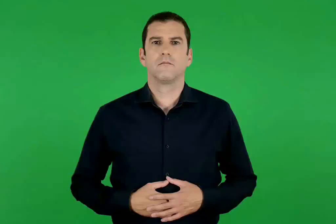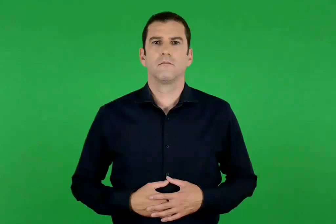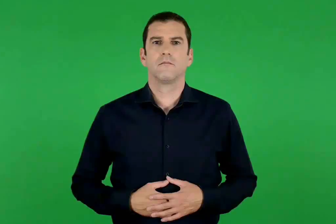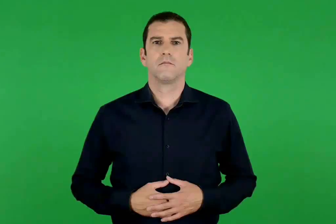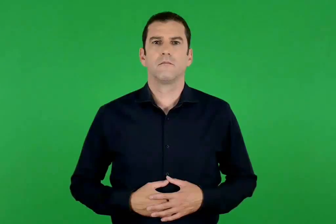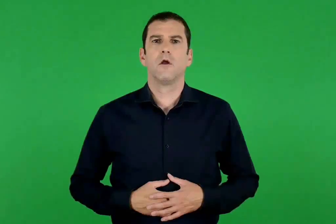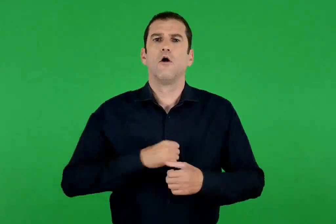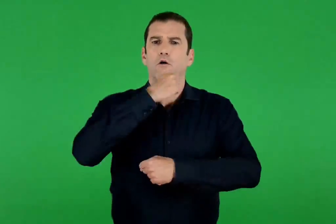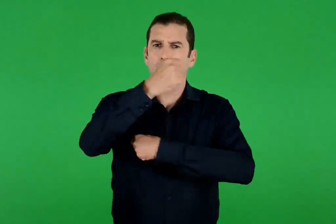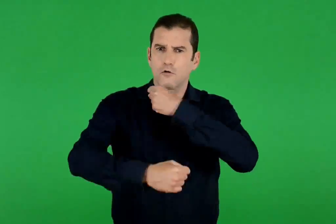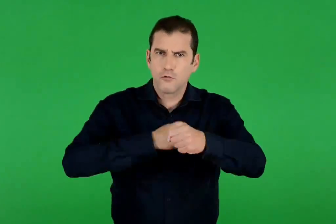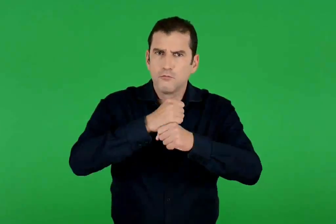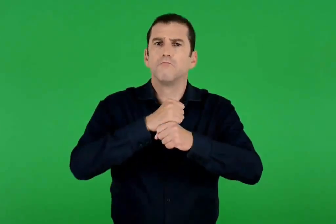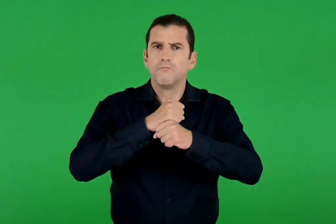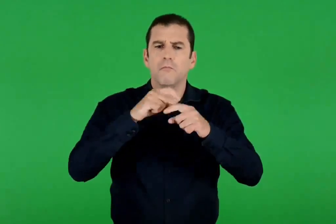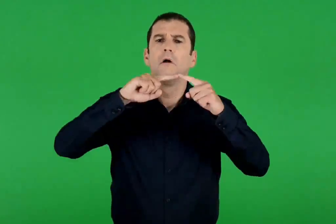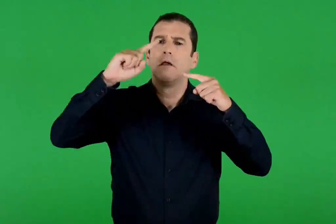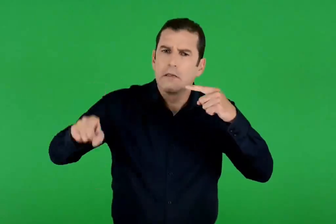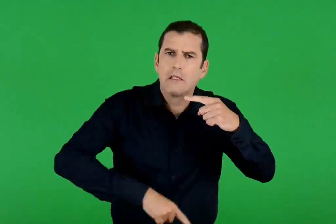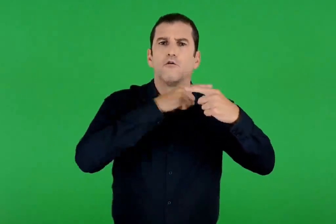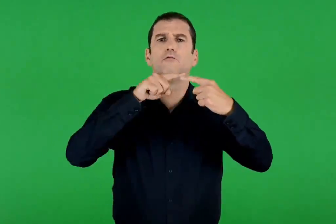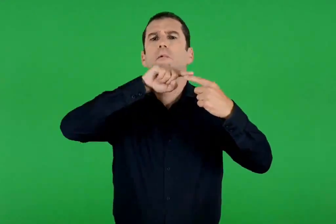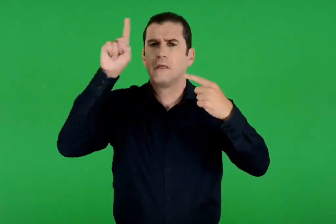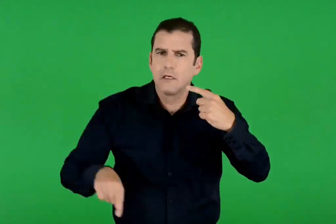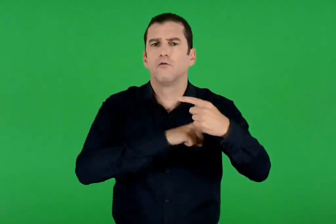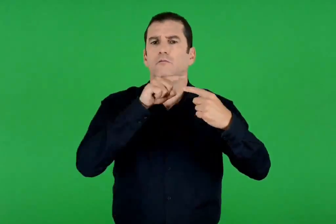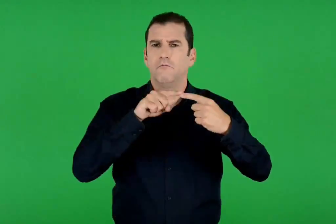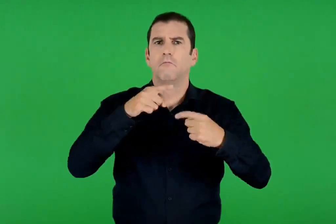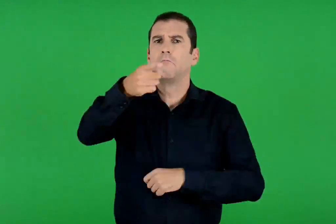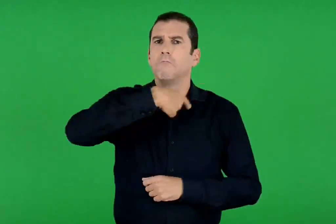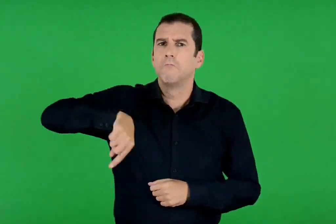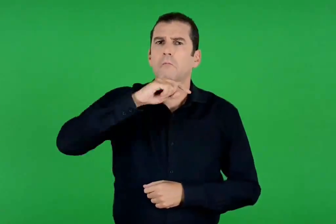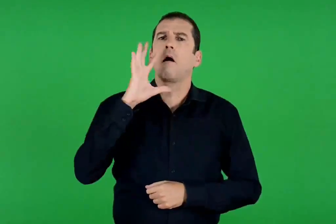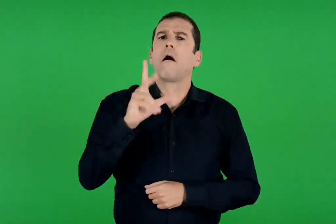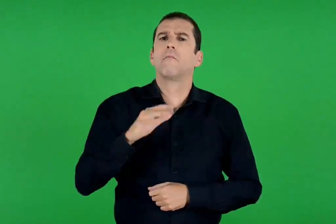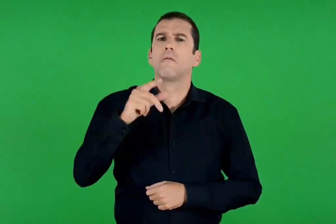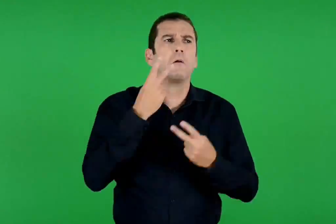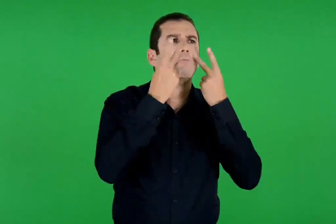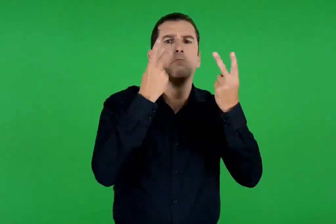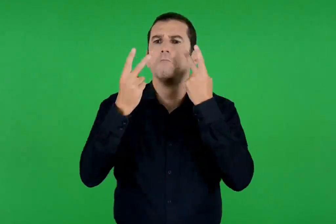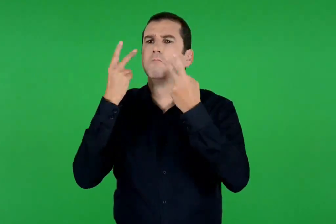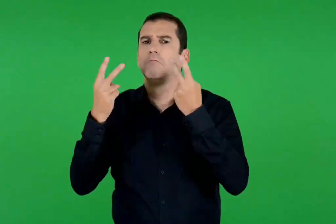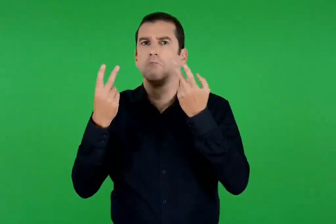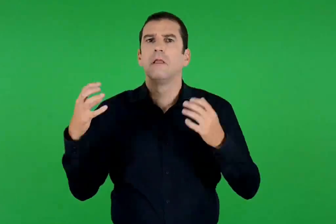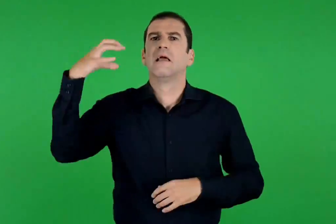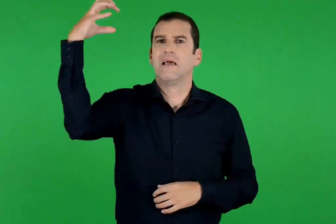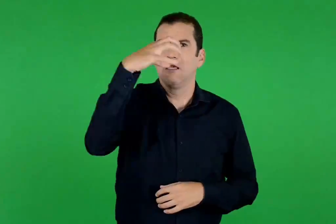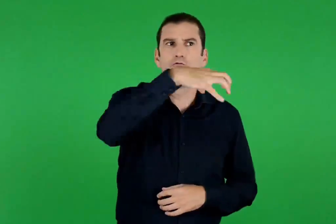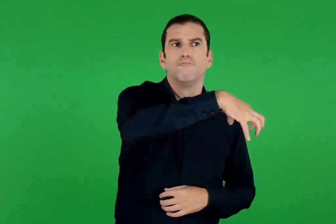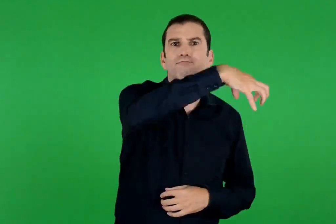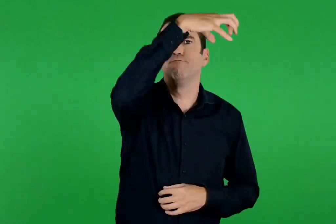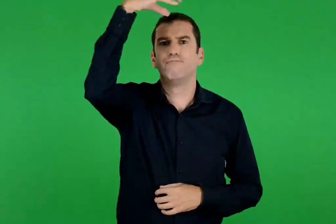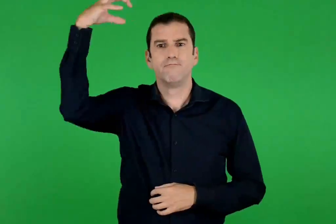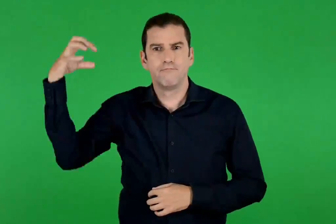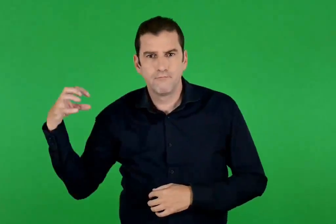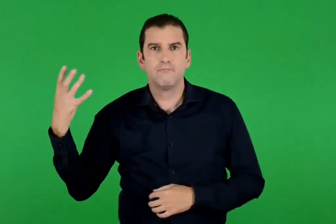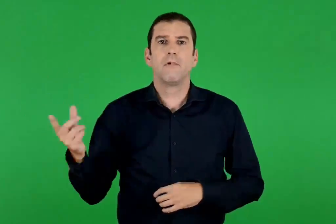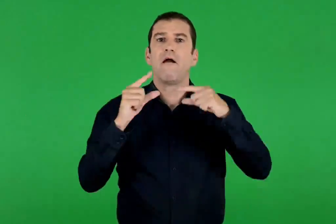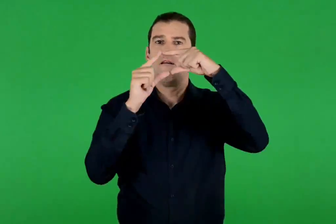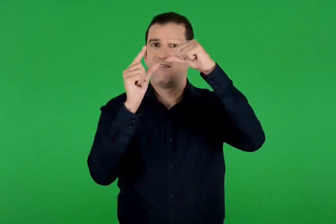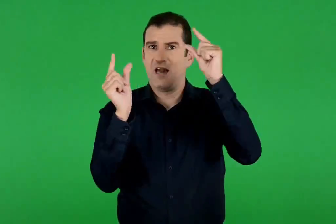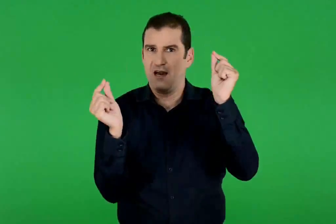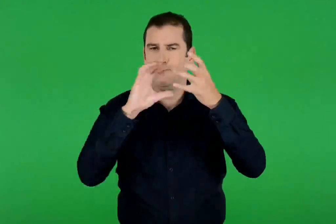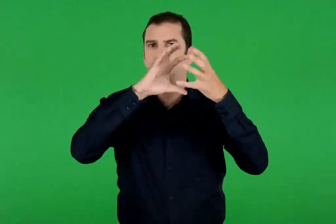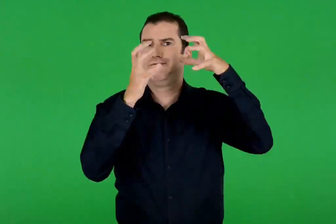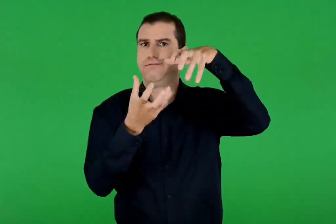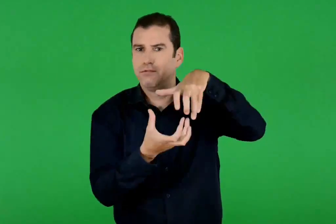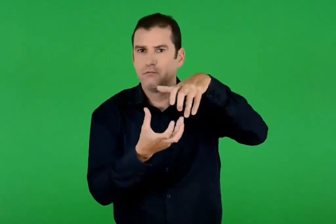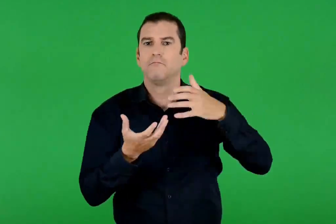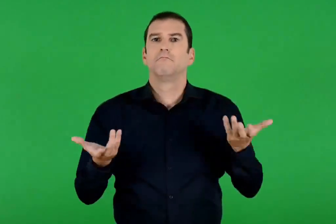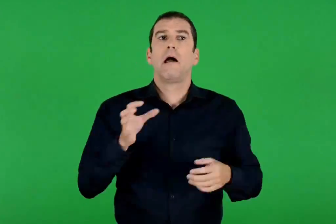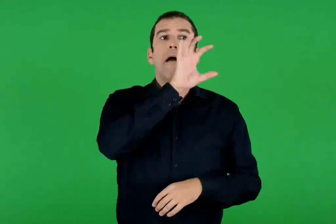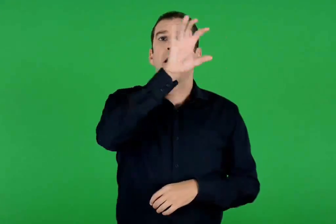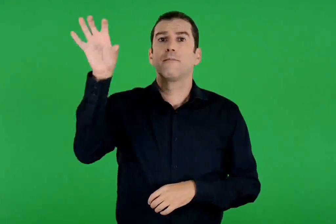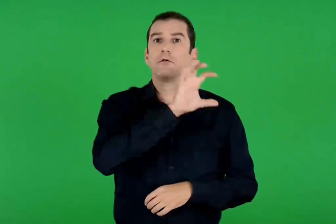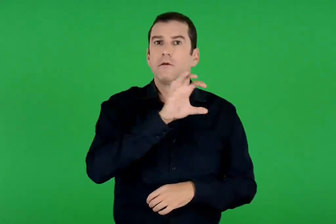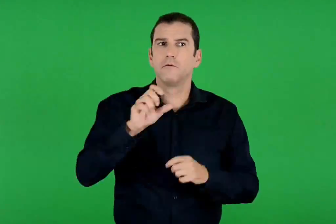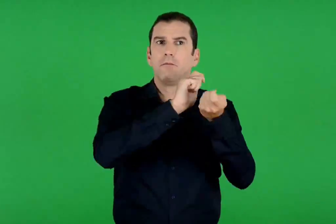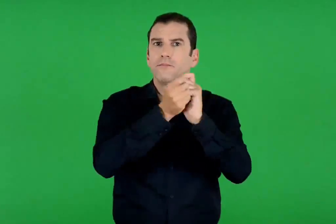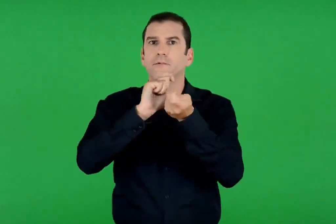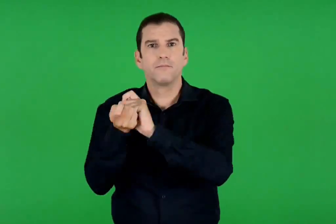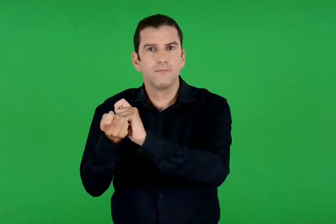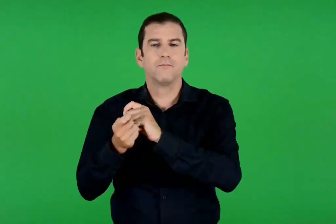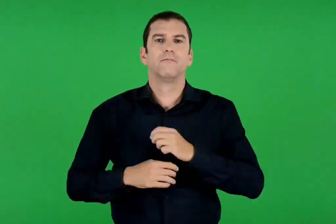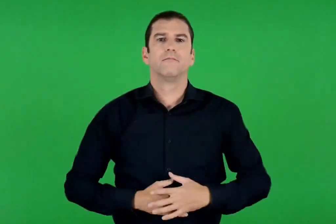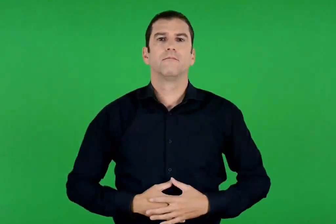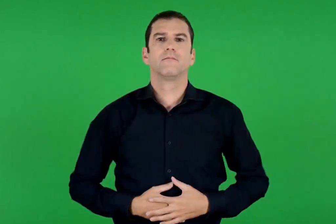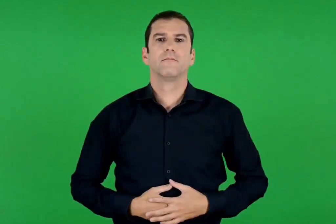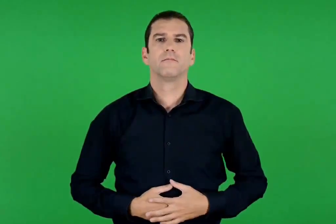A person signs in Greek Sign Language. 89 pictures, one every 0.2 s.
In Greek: ο χρόνος κάνει κύκλους. το βλέπουμε κάθε μέρα στις κινήσεις του ήλιου , στις φάσεις του φεγγαριού , στις εποχές που αλλάζουν
